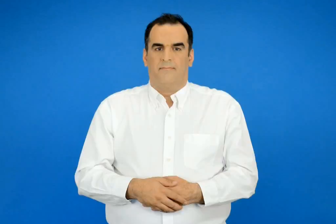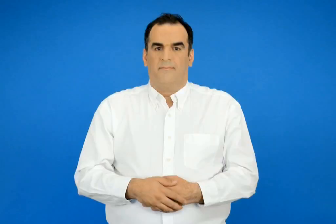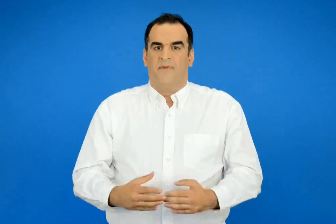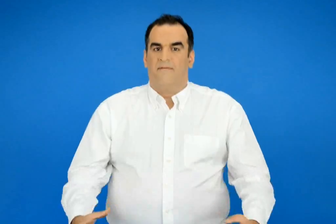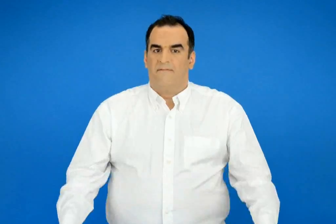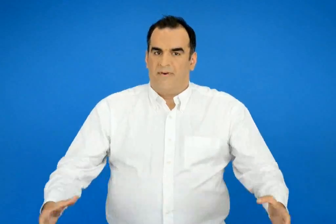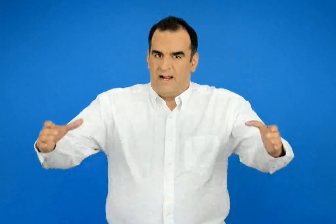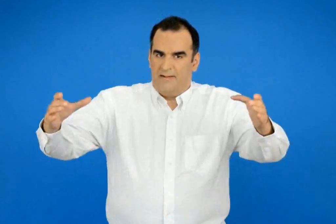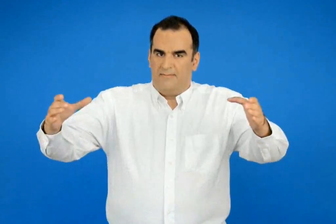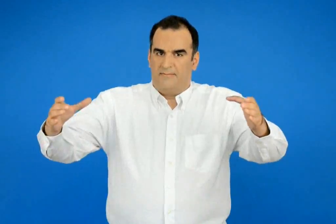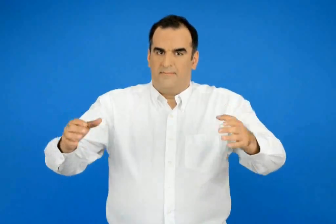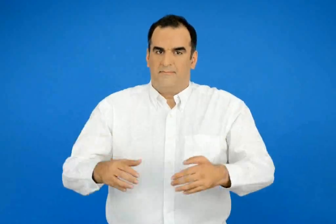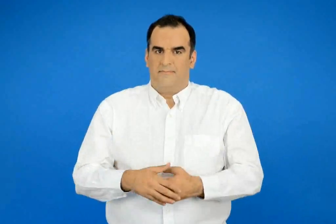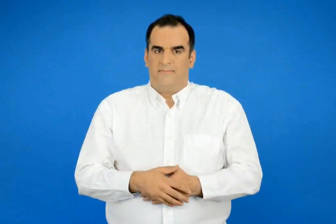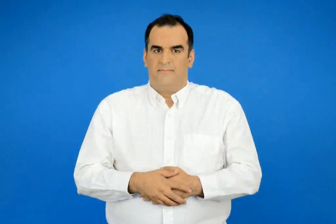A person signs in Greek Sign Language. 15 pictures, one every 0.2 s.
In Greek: βαρέλι
